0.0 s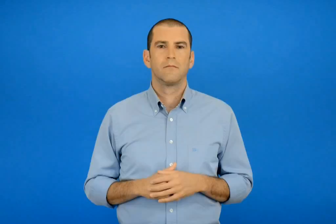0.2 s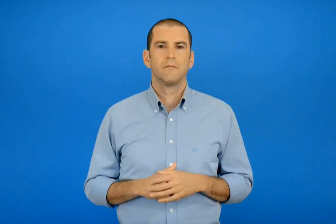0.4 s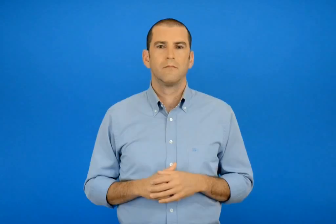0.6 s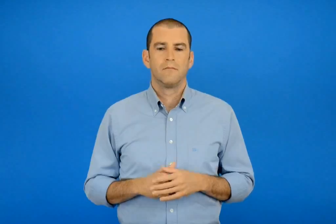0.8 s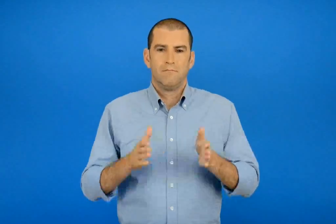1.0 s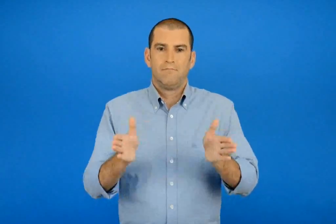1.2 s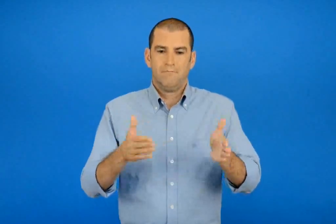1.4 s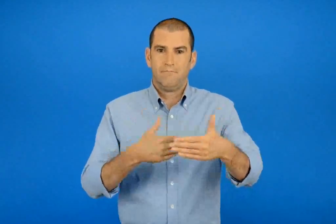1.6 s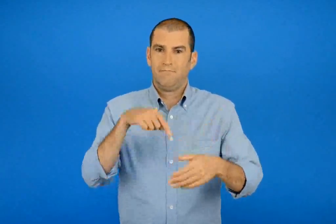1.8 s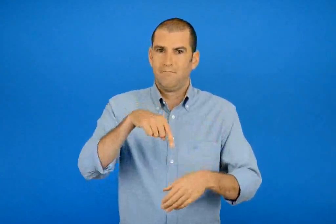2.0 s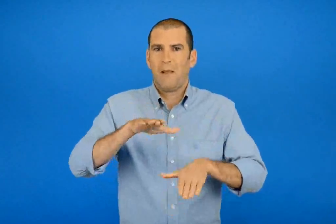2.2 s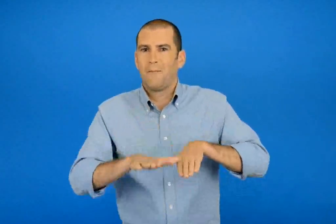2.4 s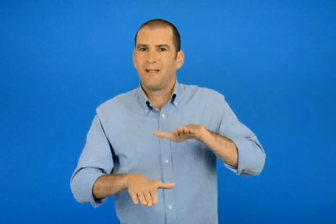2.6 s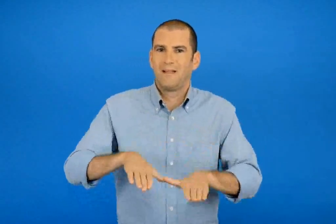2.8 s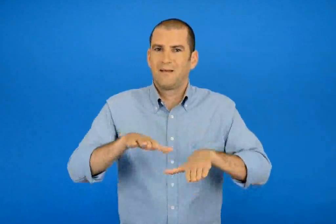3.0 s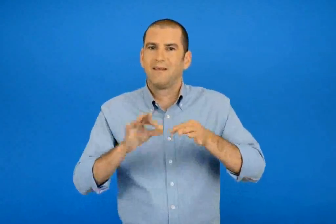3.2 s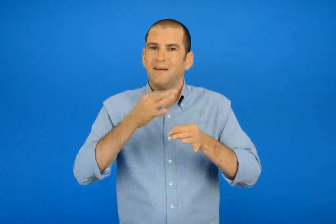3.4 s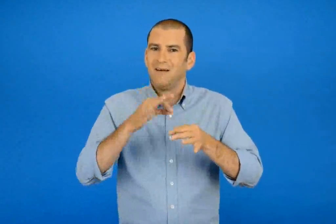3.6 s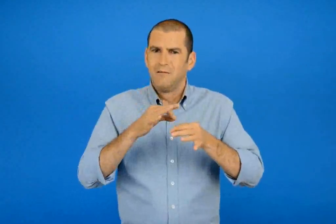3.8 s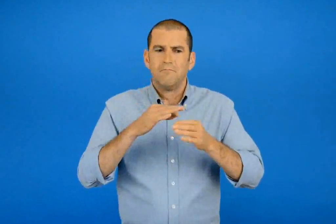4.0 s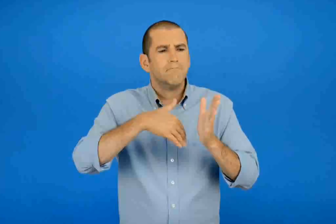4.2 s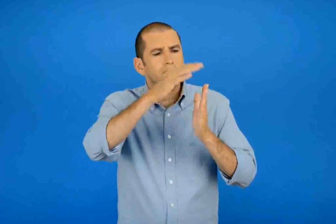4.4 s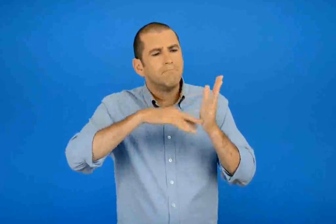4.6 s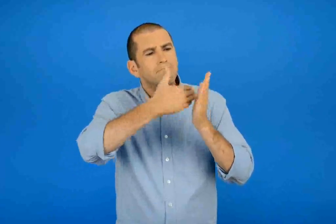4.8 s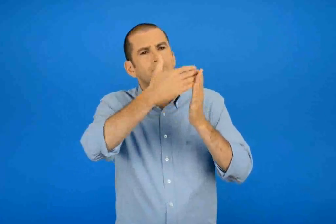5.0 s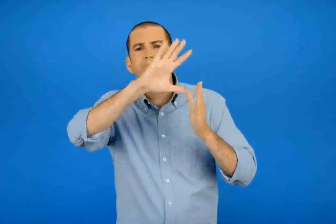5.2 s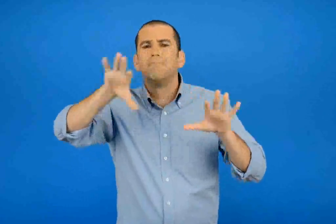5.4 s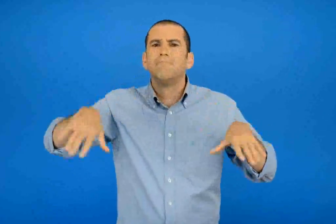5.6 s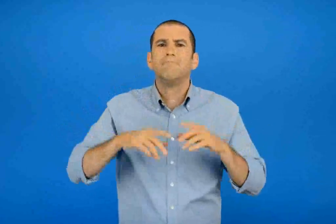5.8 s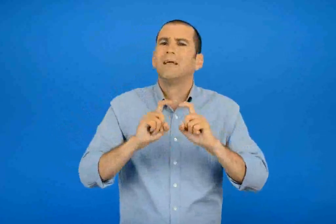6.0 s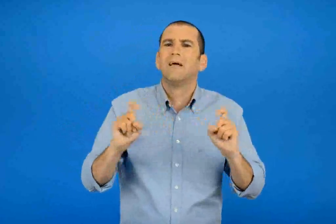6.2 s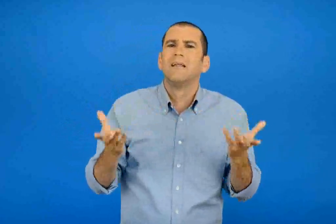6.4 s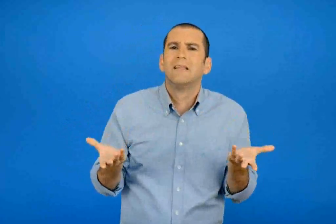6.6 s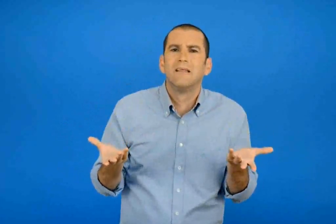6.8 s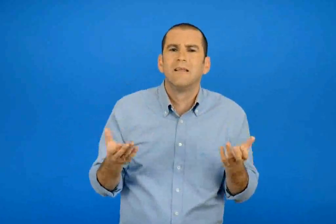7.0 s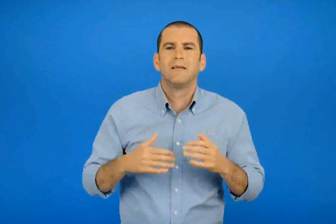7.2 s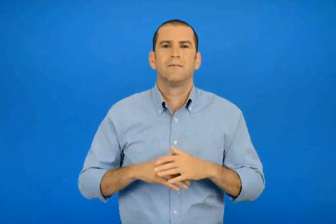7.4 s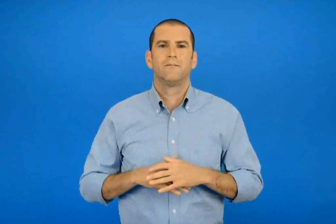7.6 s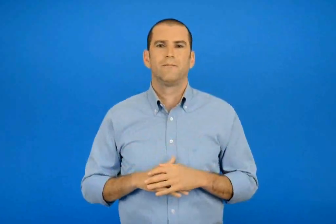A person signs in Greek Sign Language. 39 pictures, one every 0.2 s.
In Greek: με τι είναι χτισμένο το πατητήρι ;
